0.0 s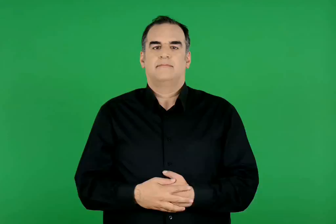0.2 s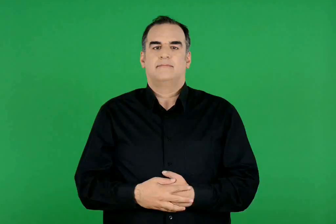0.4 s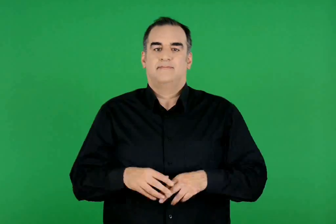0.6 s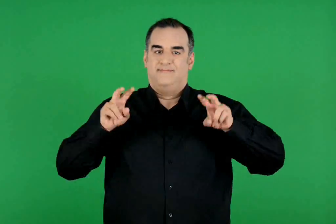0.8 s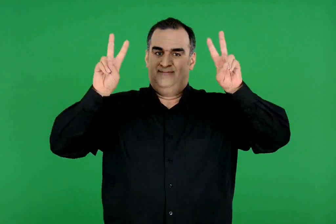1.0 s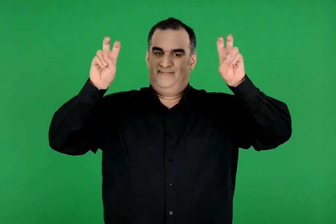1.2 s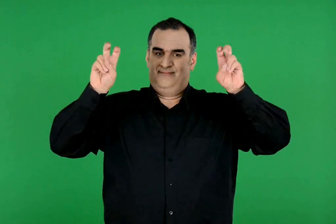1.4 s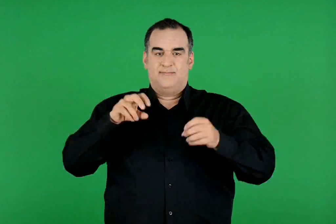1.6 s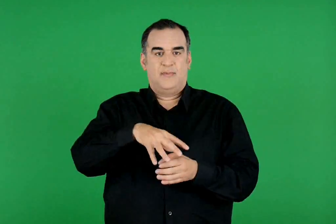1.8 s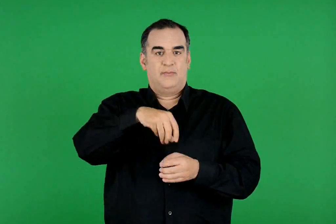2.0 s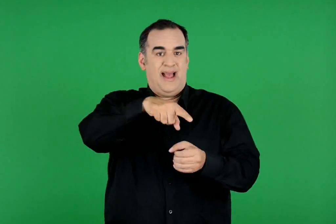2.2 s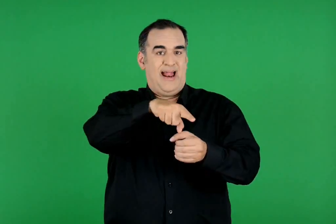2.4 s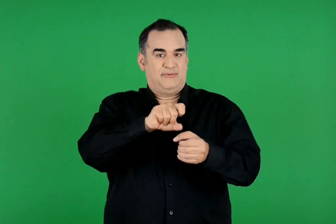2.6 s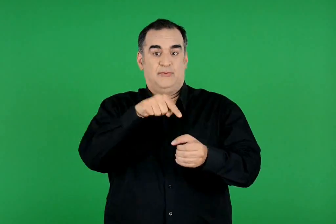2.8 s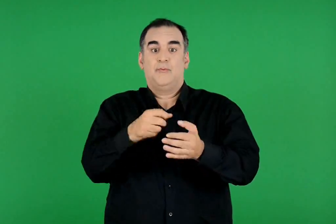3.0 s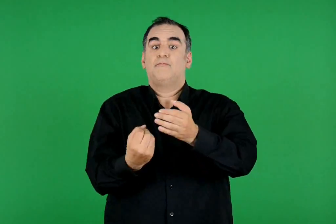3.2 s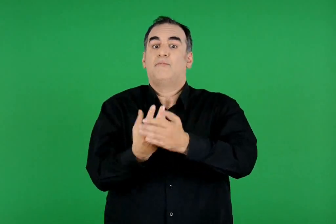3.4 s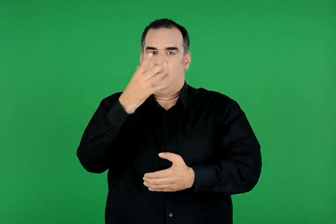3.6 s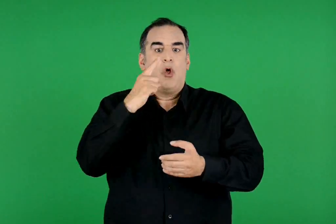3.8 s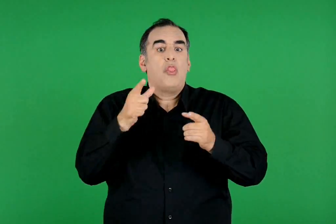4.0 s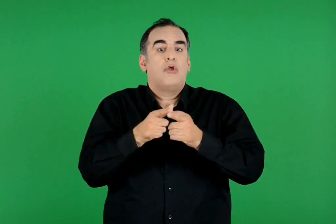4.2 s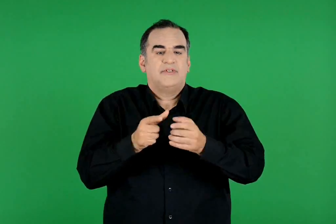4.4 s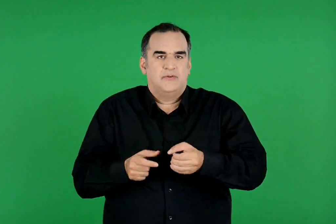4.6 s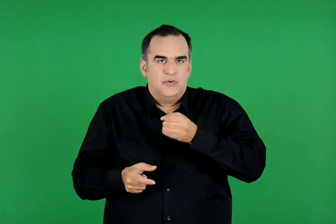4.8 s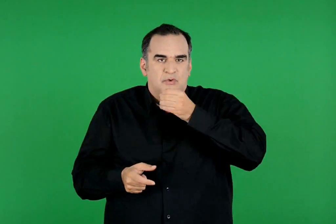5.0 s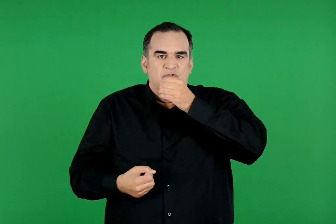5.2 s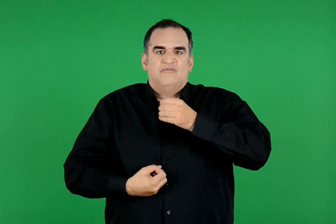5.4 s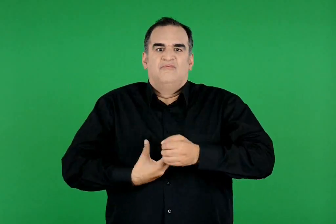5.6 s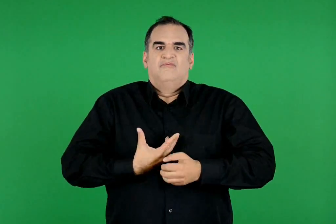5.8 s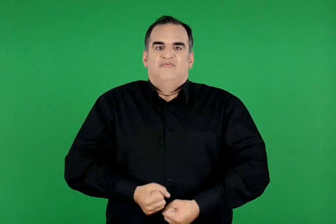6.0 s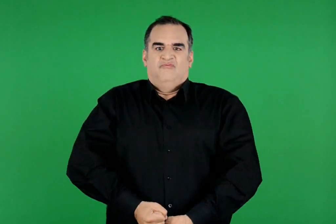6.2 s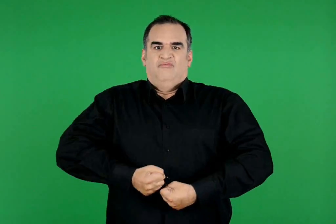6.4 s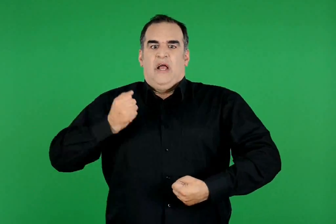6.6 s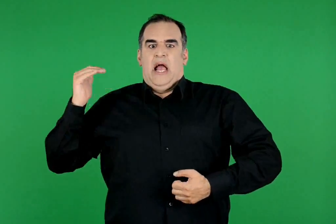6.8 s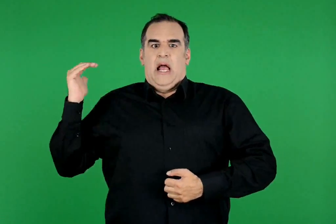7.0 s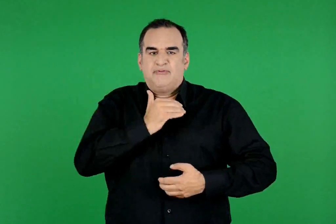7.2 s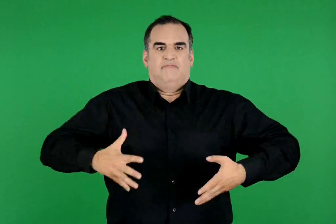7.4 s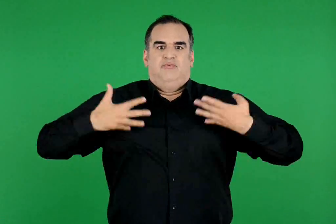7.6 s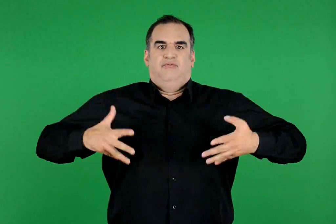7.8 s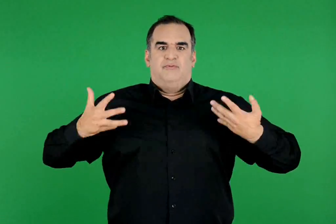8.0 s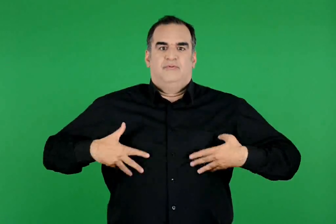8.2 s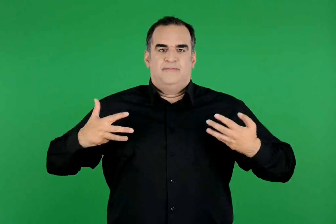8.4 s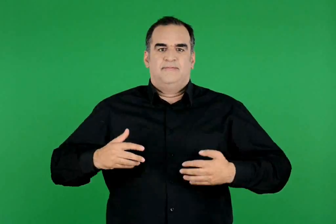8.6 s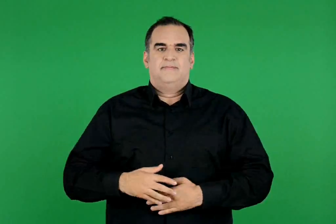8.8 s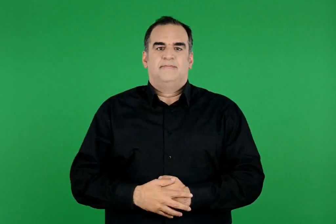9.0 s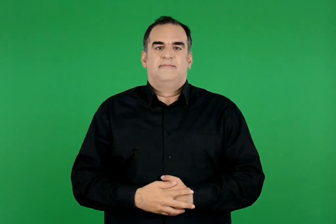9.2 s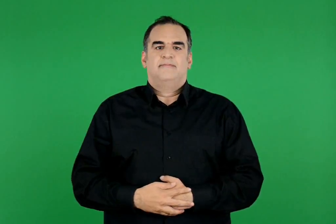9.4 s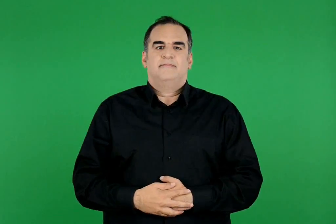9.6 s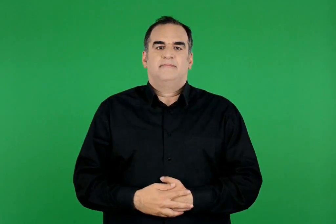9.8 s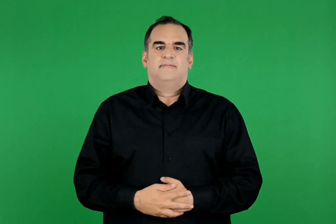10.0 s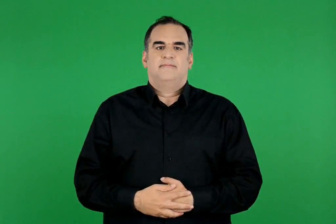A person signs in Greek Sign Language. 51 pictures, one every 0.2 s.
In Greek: δοκιμάστε το νέο μας αναψυκτικό και θα αισθανθείτε αμέσως δυνατοί και χαρούμενοι
